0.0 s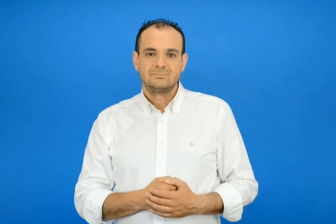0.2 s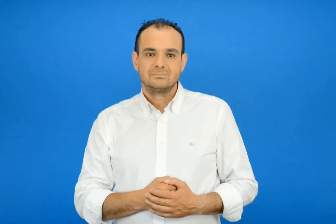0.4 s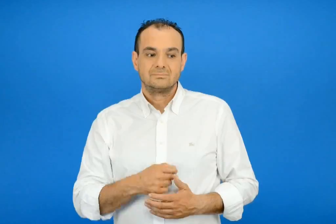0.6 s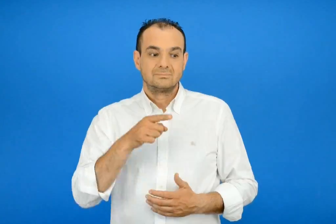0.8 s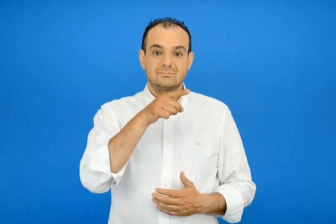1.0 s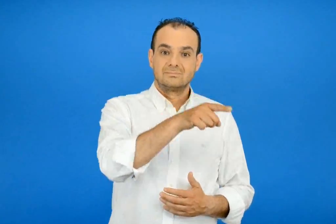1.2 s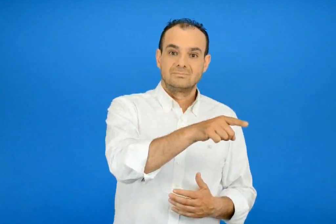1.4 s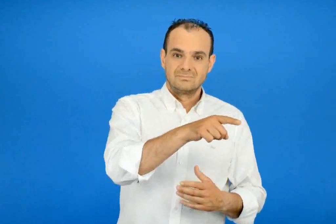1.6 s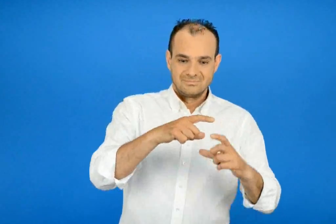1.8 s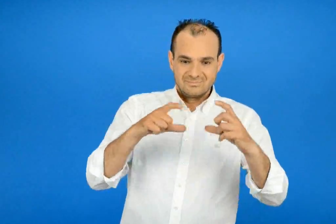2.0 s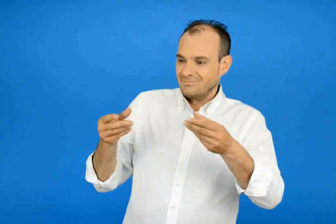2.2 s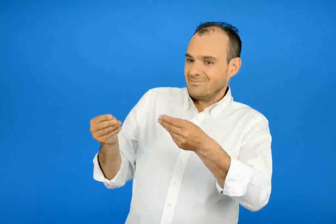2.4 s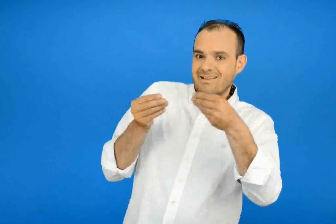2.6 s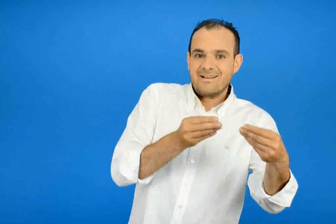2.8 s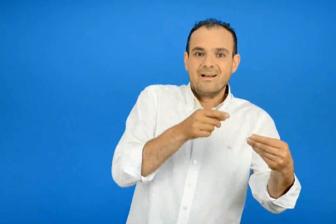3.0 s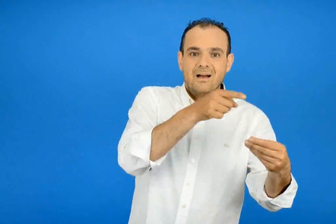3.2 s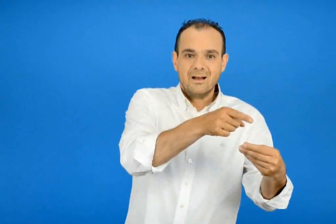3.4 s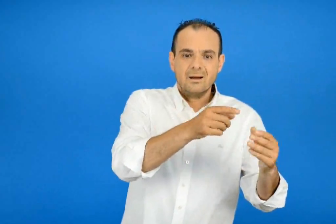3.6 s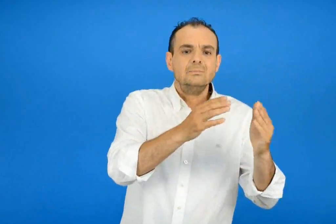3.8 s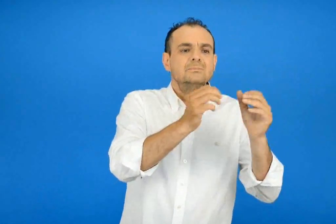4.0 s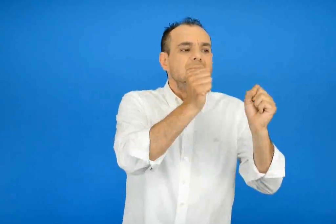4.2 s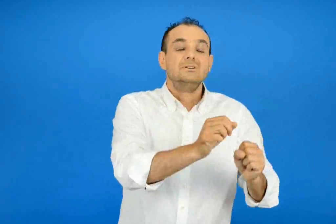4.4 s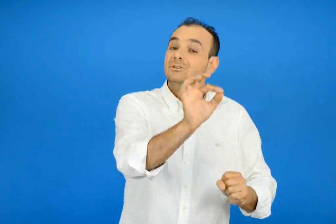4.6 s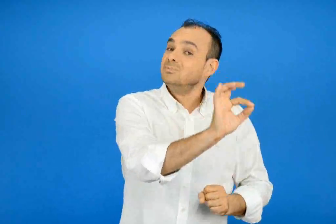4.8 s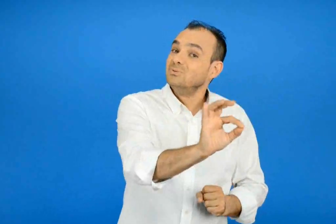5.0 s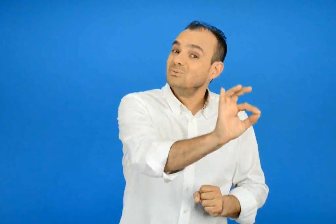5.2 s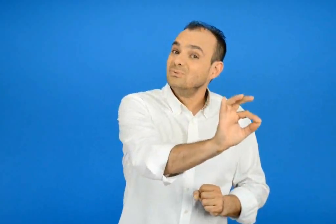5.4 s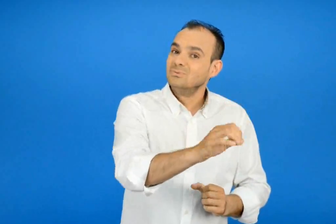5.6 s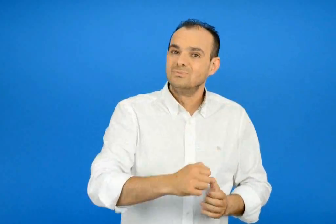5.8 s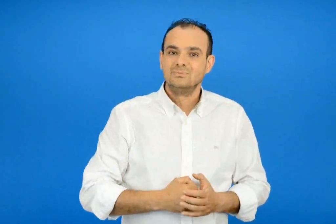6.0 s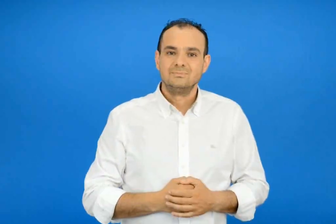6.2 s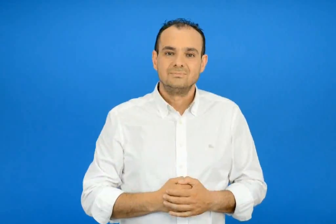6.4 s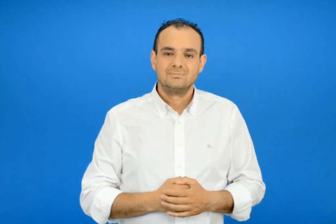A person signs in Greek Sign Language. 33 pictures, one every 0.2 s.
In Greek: που μένει ο παραλήπτης ;
